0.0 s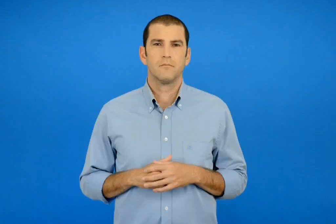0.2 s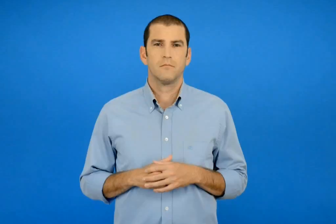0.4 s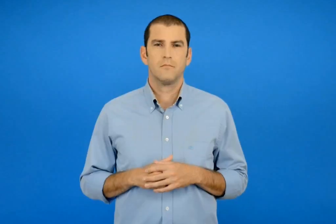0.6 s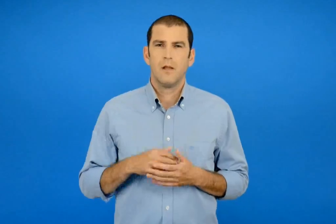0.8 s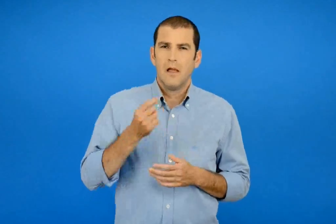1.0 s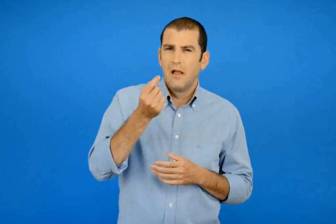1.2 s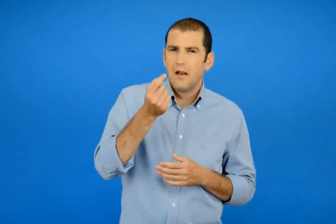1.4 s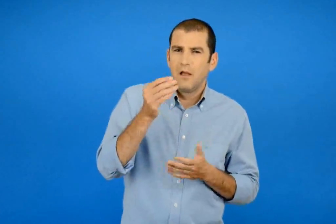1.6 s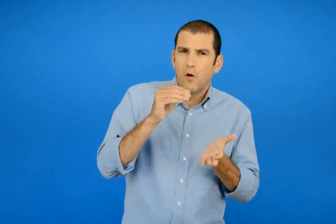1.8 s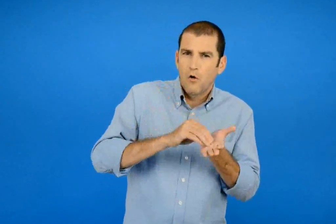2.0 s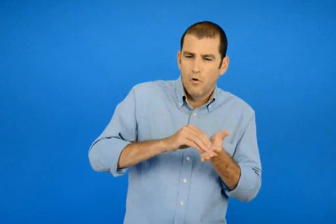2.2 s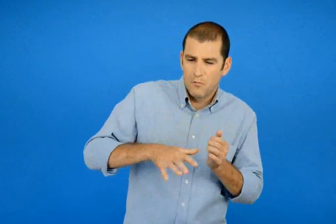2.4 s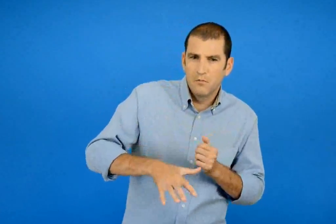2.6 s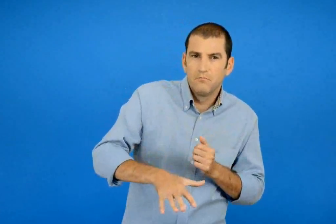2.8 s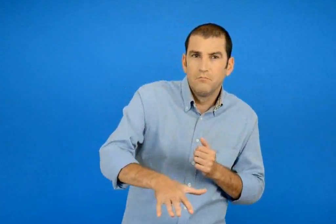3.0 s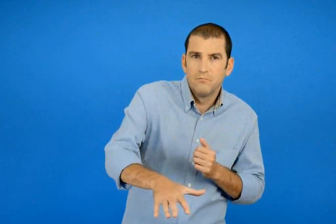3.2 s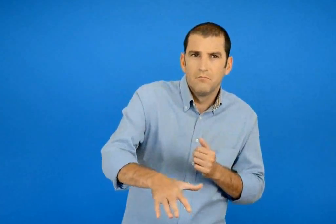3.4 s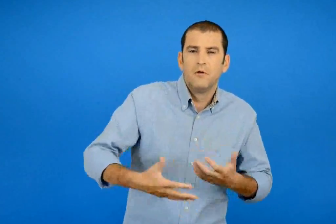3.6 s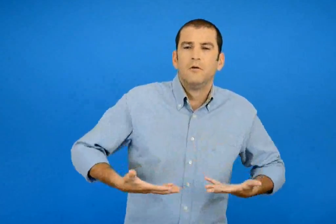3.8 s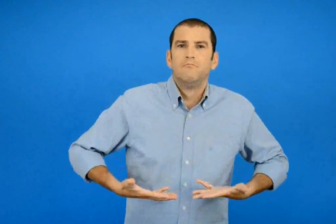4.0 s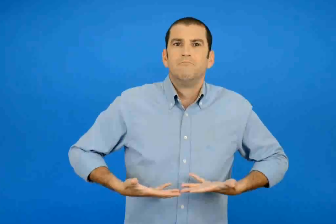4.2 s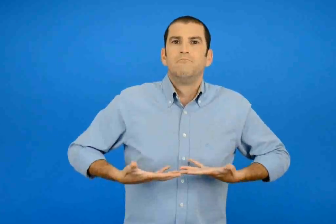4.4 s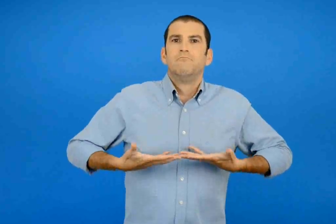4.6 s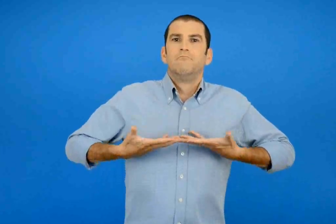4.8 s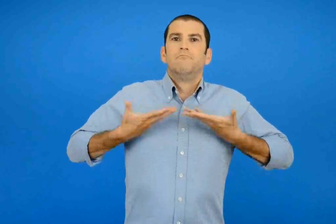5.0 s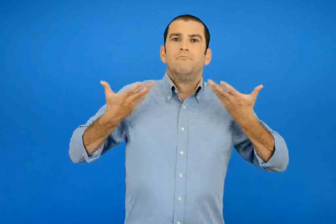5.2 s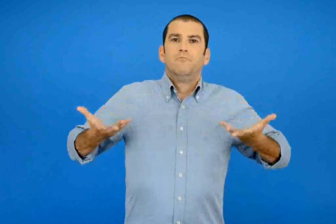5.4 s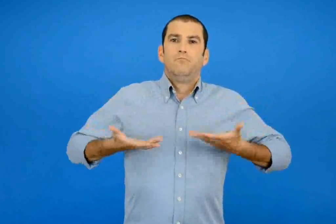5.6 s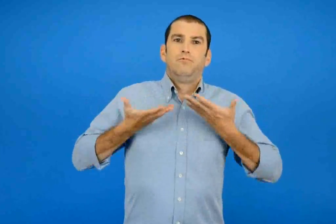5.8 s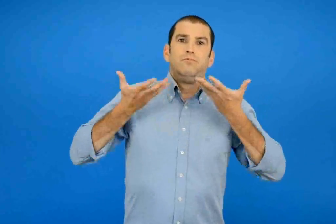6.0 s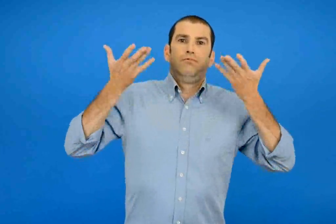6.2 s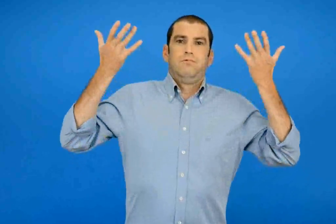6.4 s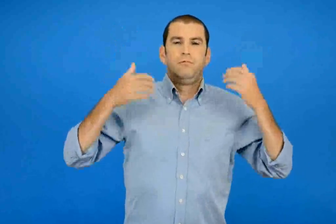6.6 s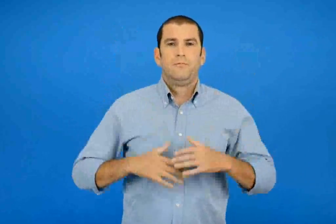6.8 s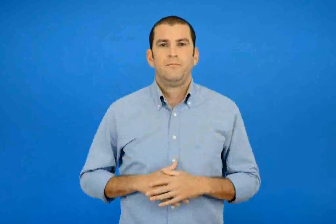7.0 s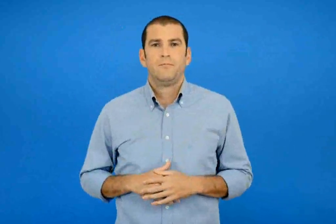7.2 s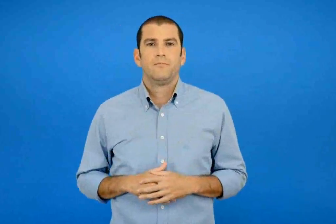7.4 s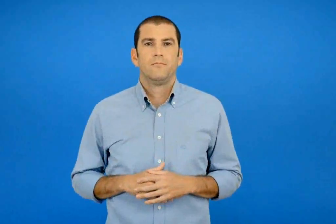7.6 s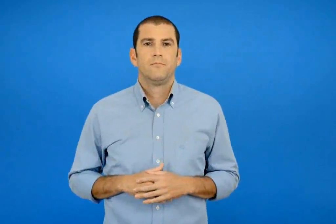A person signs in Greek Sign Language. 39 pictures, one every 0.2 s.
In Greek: λίγο ακόμα να σηκωθούμε λίγο ψηλότερα
